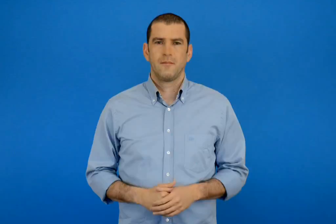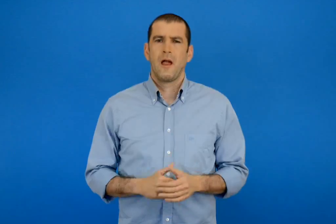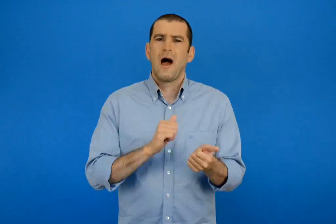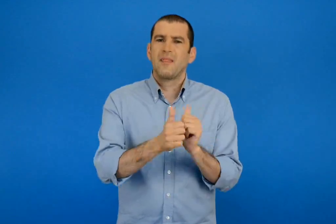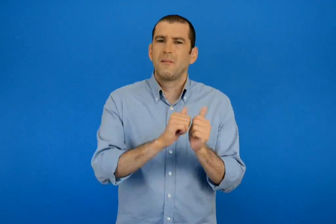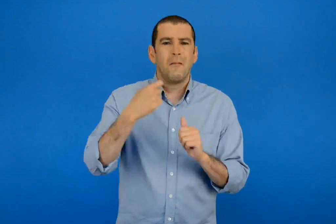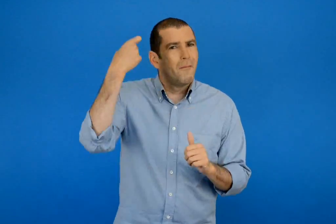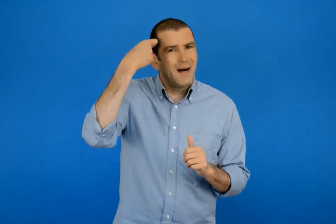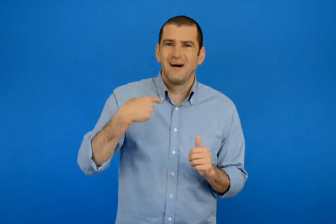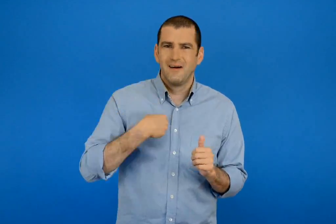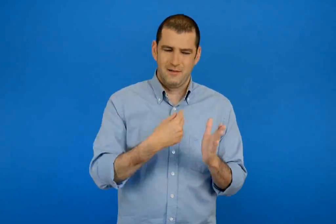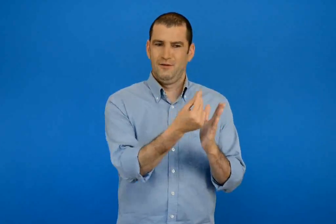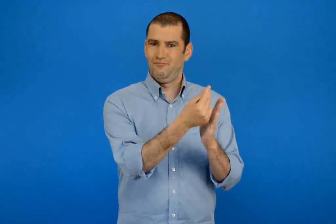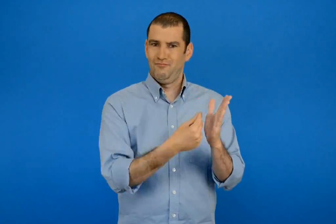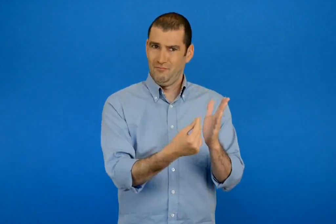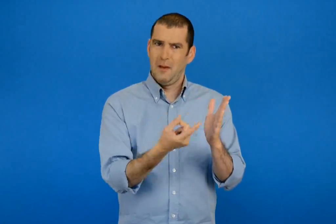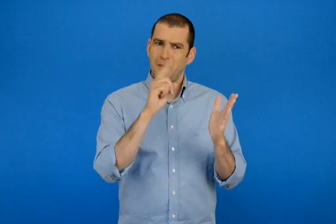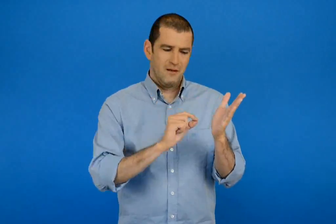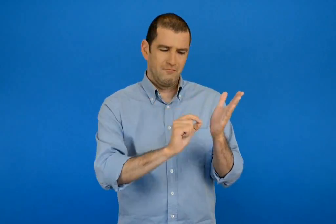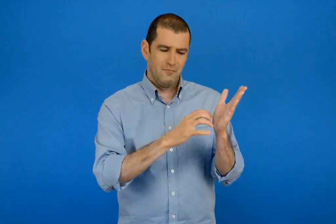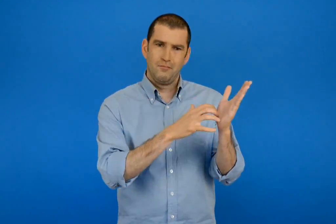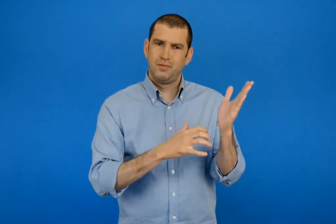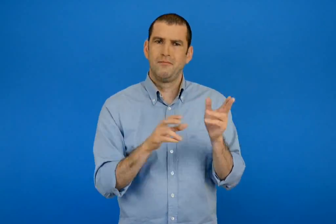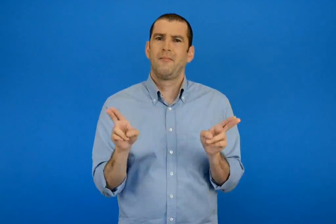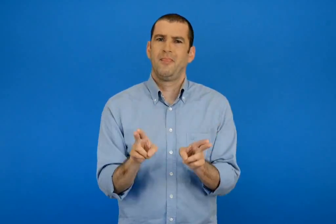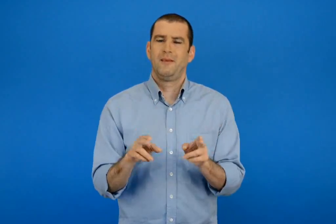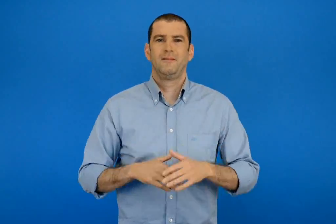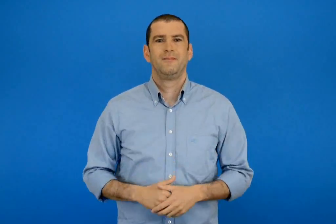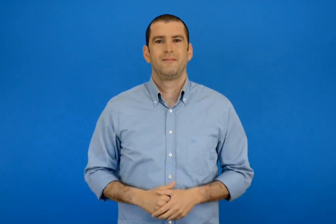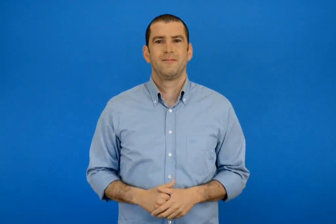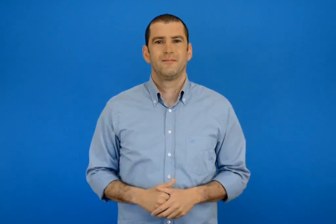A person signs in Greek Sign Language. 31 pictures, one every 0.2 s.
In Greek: ζωγραφίζω το αγαπημένο μου άθλημα γραφώ κάτι για αυτό
